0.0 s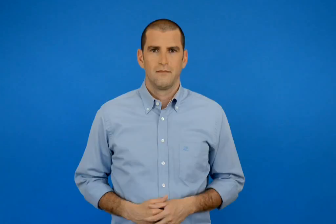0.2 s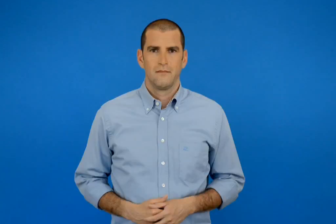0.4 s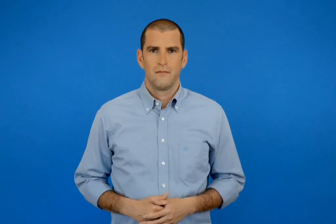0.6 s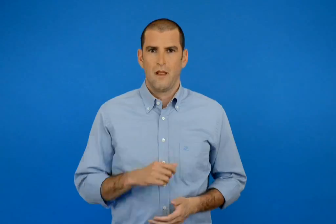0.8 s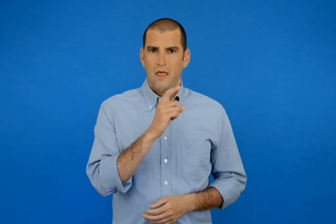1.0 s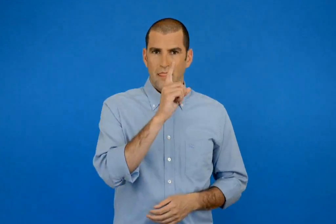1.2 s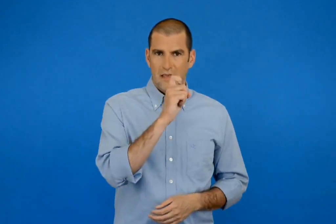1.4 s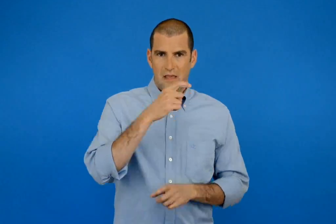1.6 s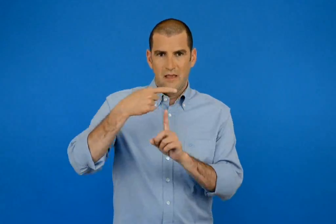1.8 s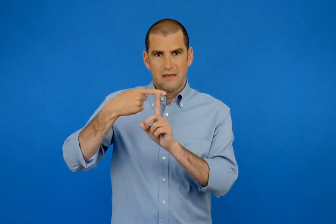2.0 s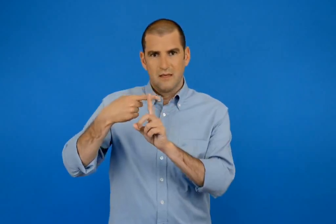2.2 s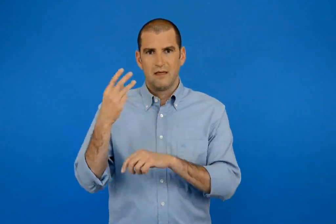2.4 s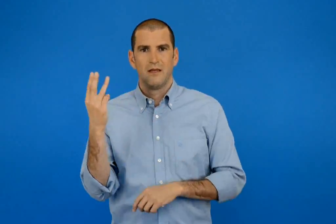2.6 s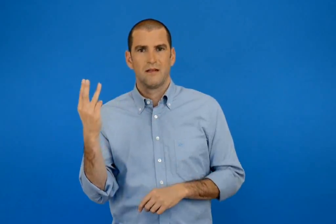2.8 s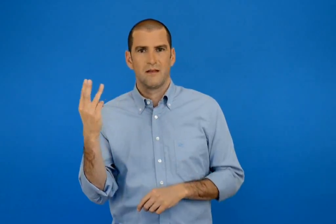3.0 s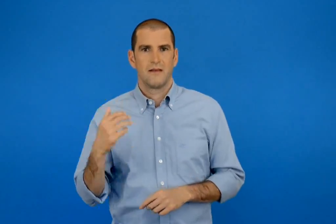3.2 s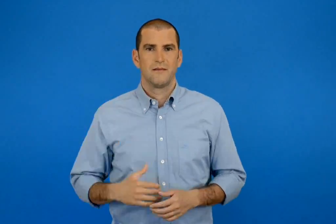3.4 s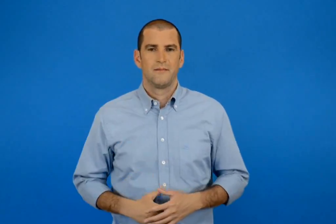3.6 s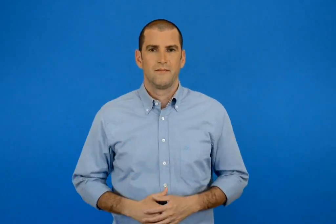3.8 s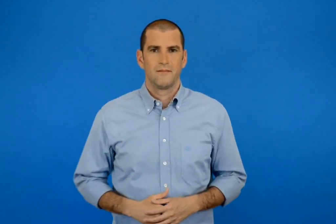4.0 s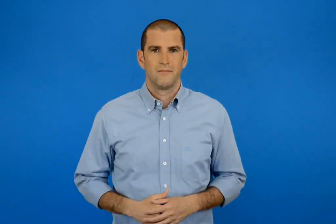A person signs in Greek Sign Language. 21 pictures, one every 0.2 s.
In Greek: 10 + 3
